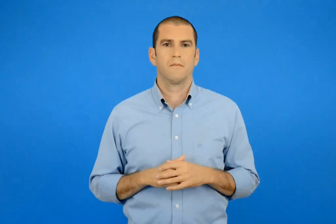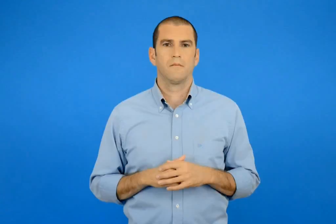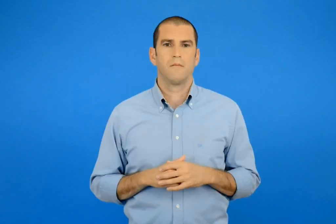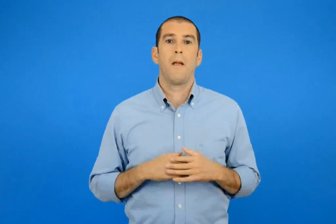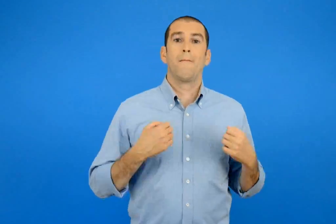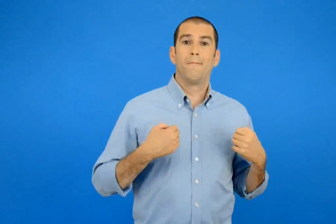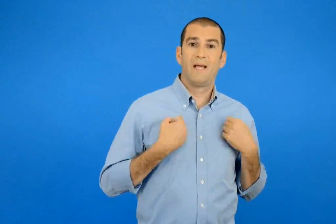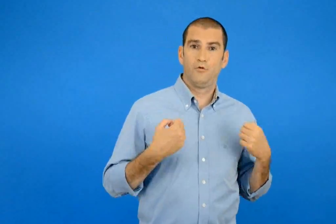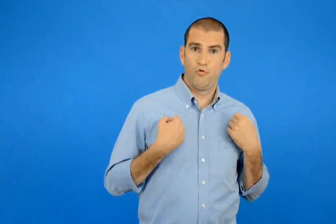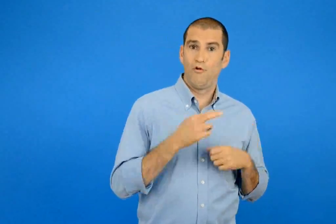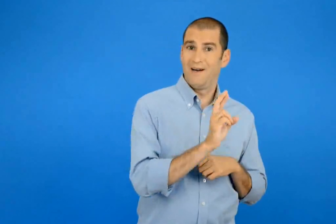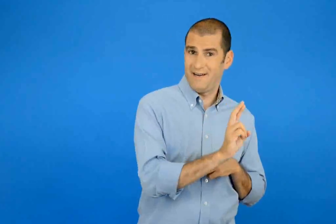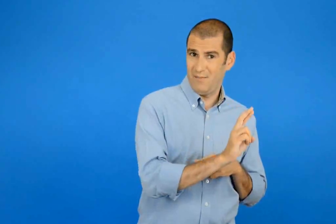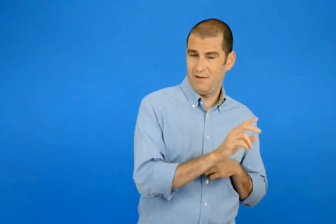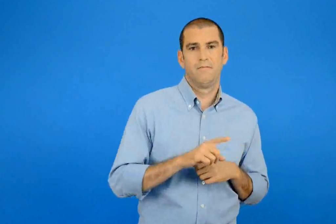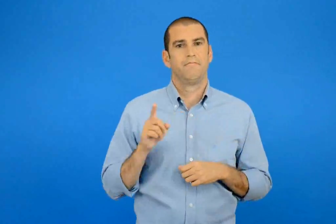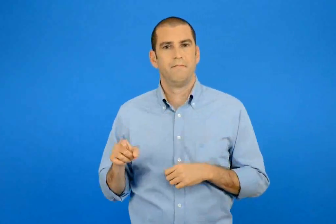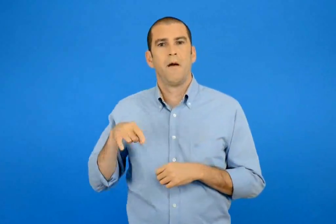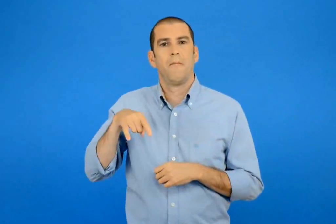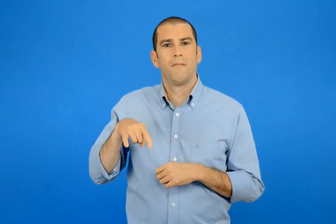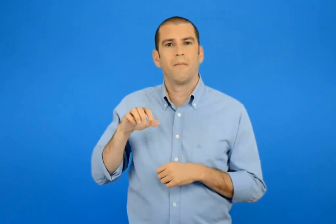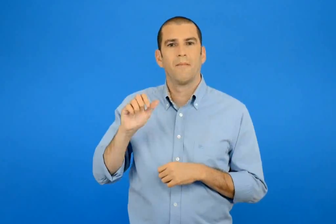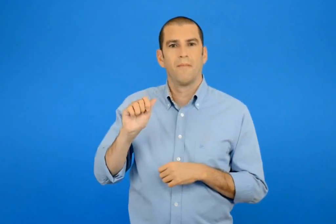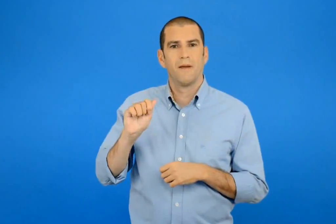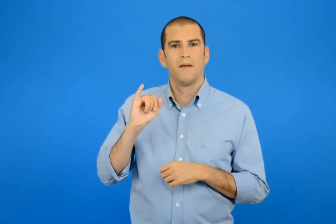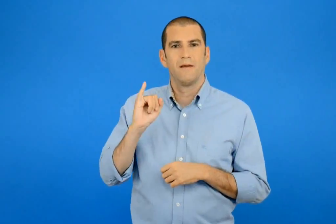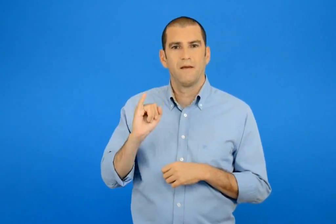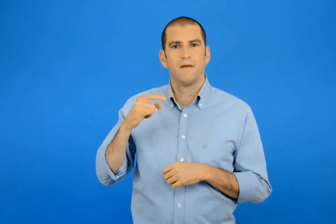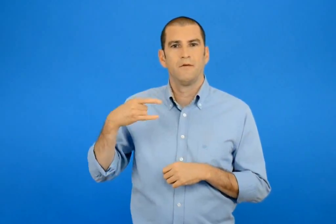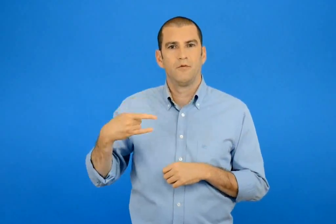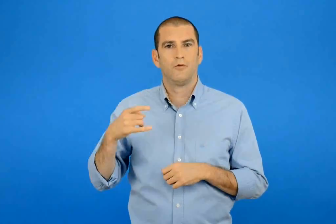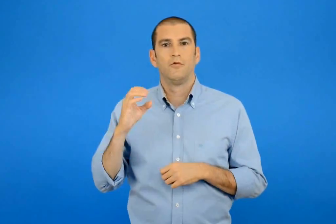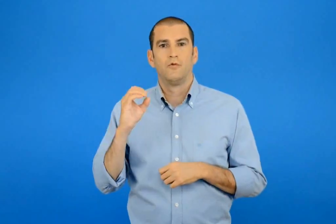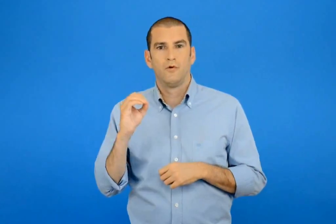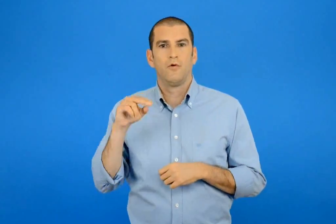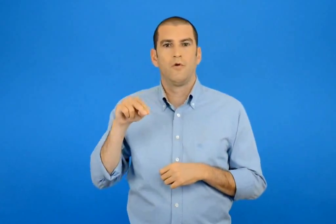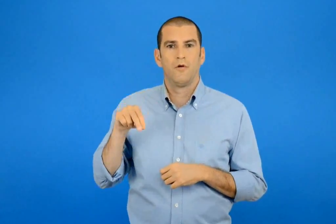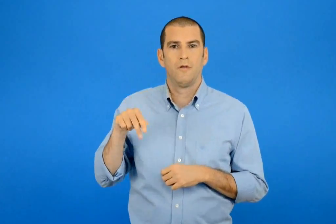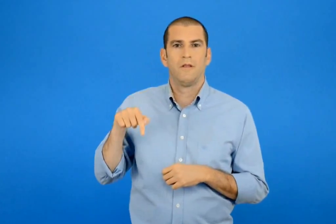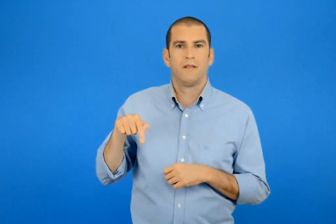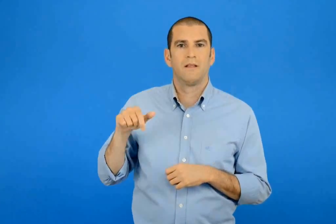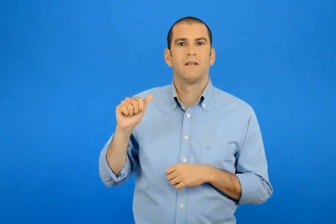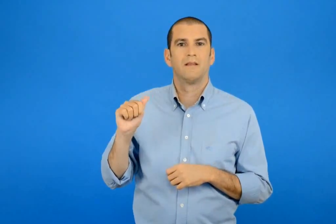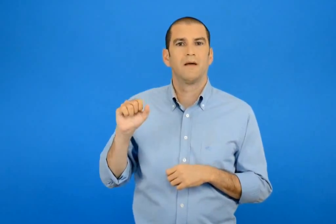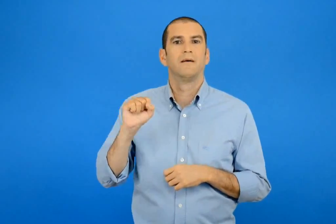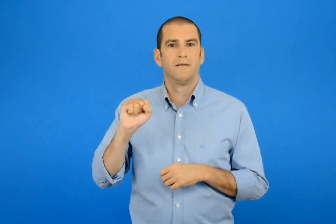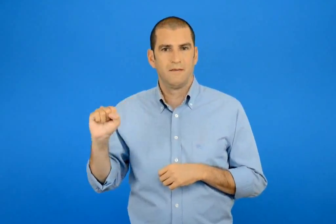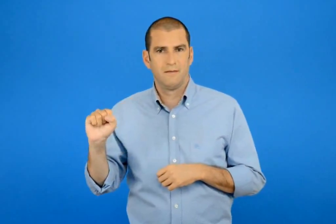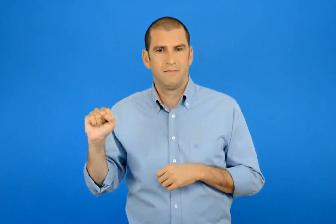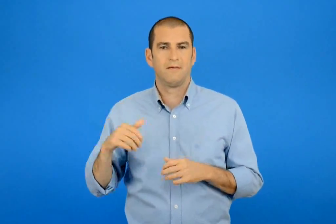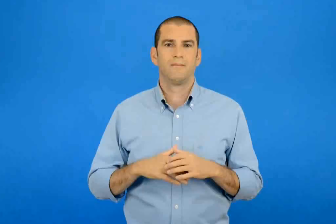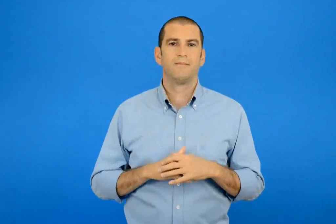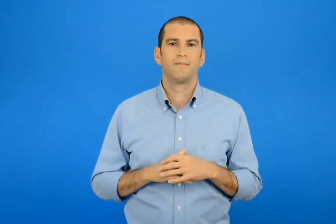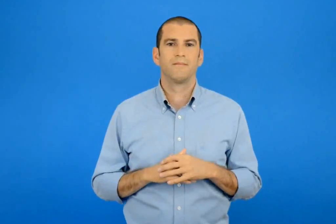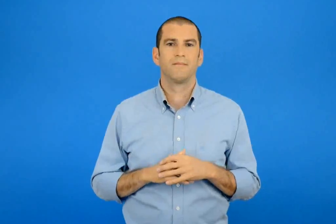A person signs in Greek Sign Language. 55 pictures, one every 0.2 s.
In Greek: παίζω παίζοντας
